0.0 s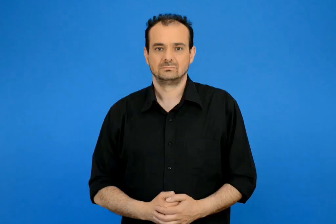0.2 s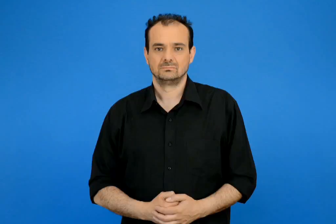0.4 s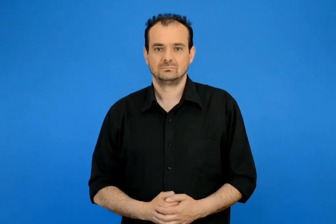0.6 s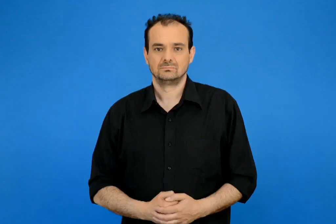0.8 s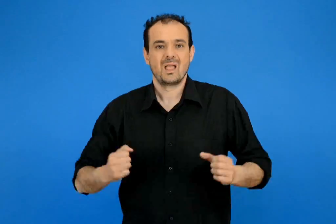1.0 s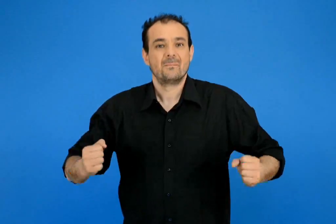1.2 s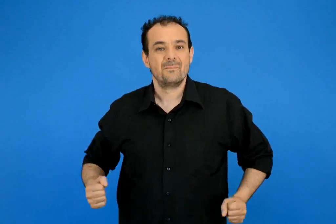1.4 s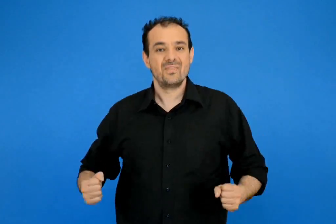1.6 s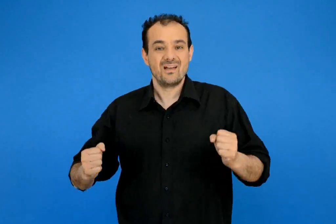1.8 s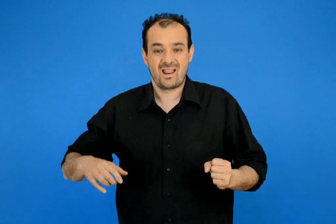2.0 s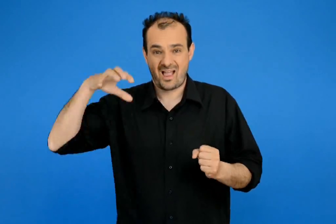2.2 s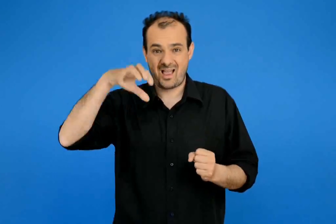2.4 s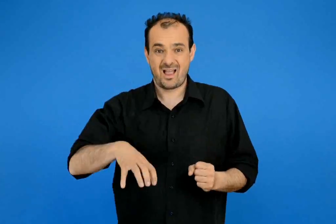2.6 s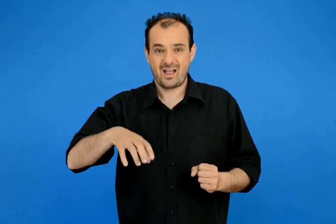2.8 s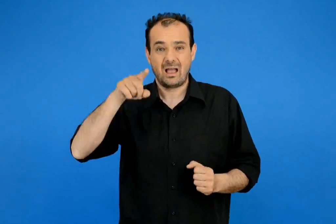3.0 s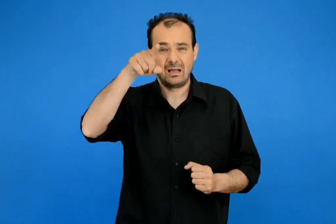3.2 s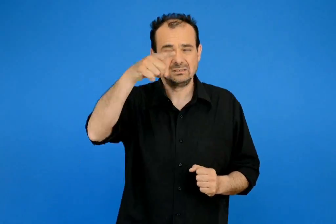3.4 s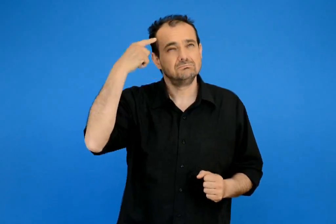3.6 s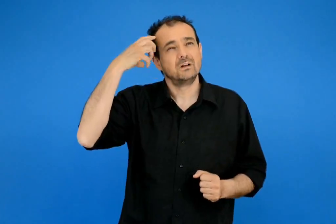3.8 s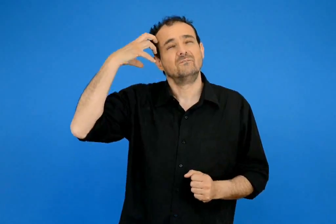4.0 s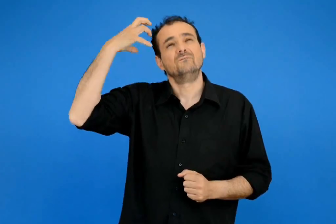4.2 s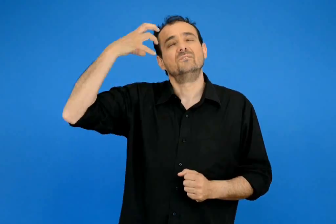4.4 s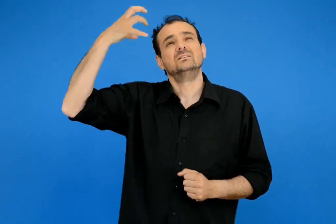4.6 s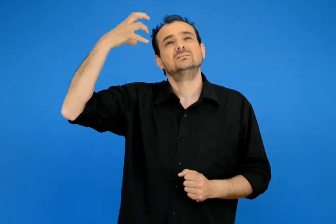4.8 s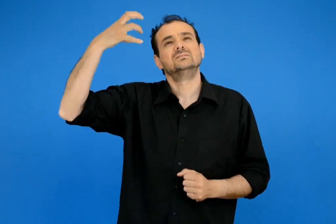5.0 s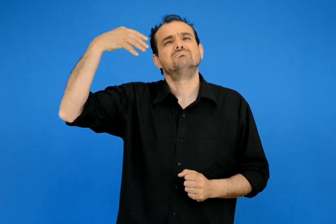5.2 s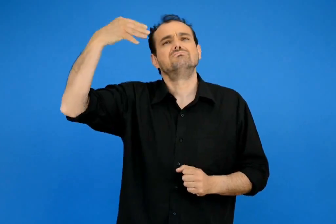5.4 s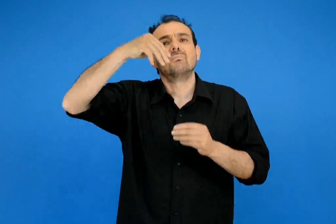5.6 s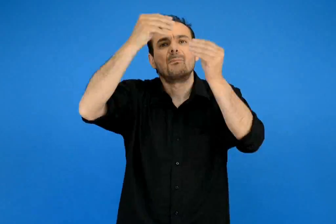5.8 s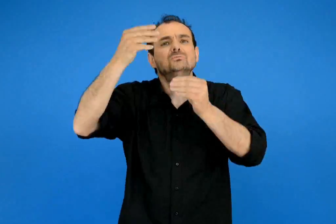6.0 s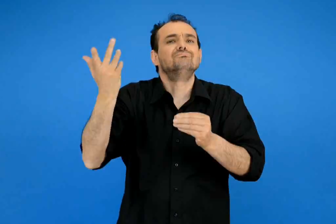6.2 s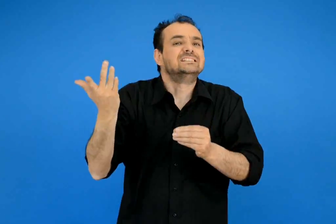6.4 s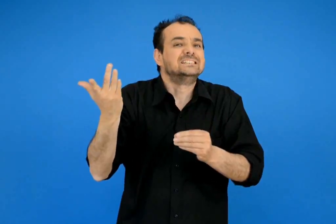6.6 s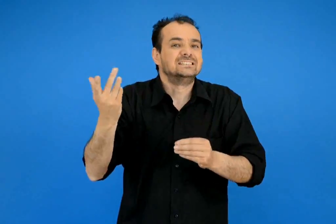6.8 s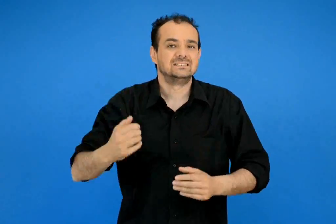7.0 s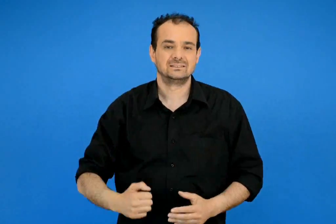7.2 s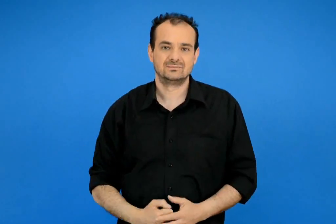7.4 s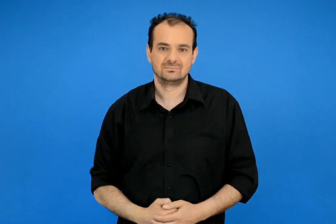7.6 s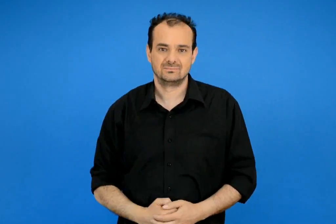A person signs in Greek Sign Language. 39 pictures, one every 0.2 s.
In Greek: πως φαντάζεσαι ότι έγινε τελικά η παιδική χαρά ;
